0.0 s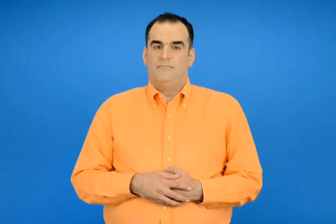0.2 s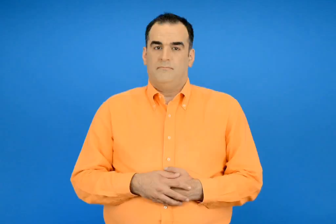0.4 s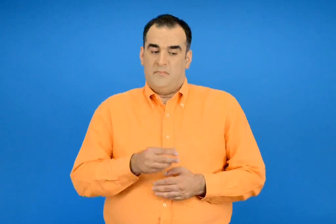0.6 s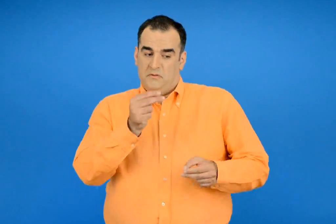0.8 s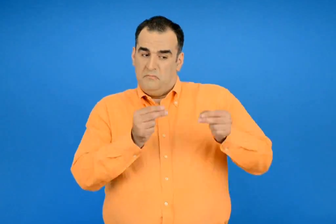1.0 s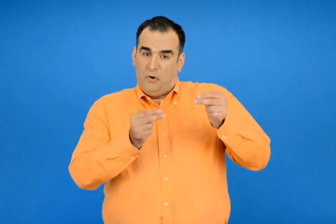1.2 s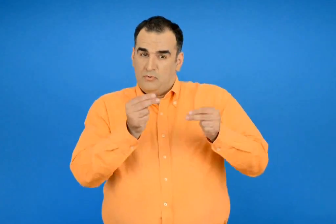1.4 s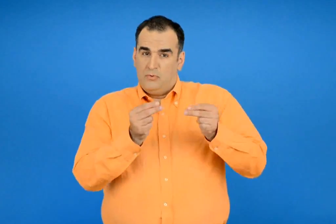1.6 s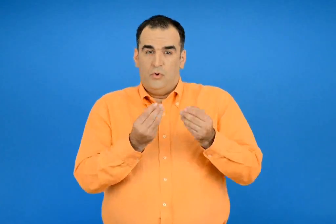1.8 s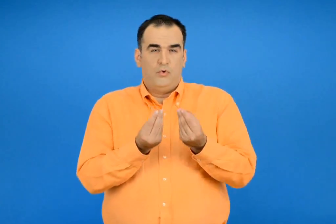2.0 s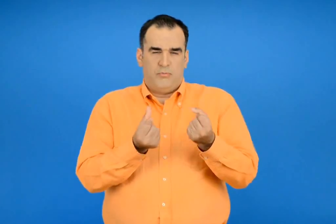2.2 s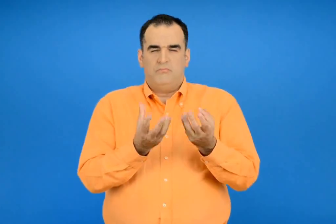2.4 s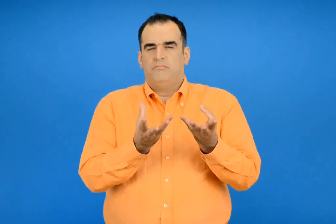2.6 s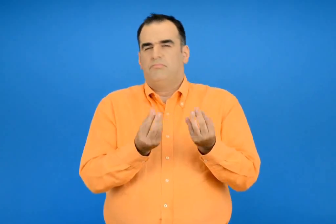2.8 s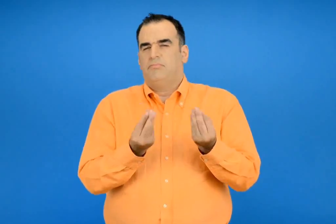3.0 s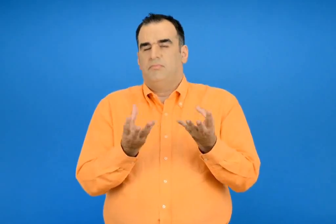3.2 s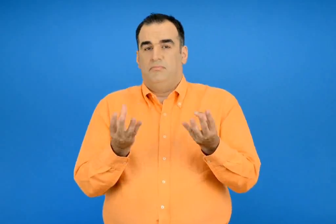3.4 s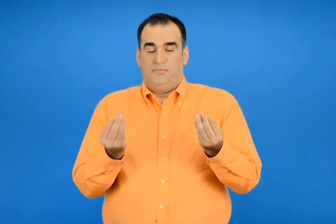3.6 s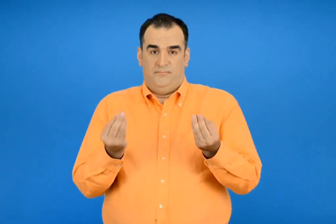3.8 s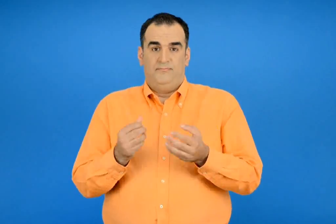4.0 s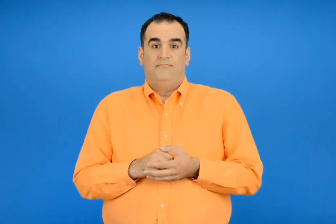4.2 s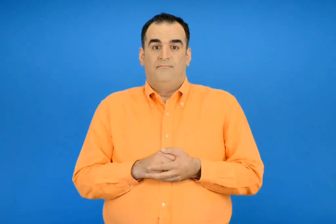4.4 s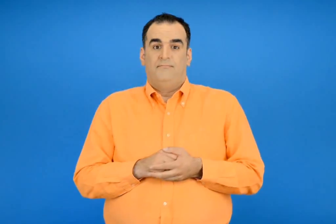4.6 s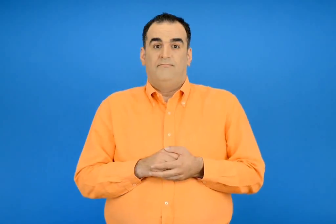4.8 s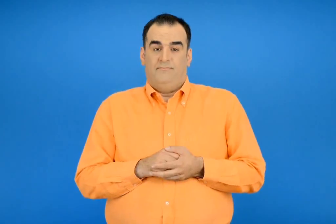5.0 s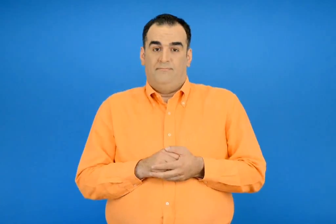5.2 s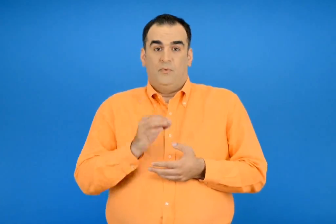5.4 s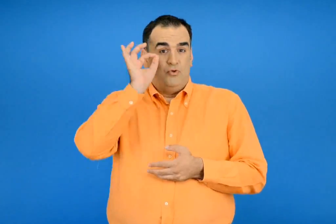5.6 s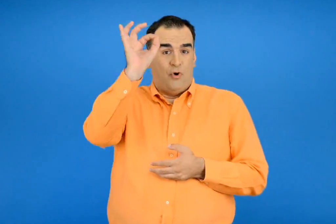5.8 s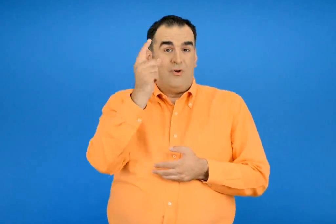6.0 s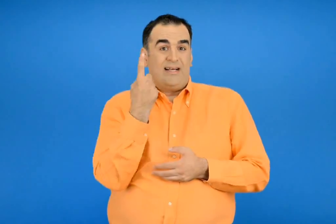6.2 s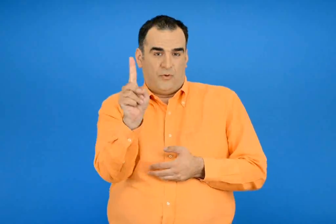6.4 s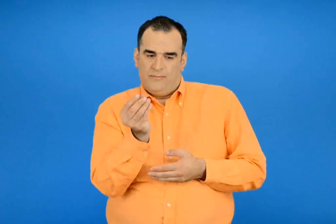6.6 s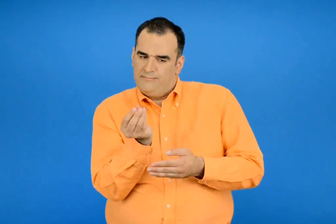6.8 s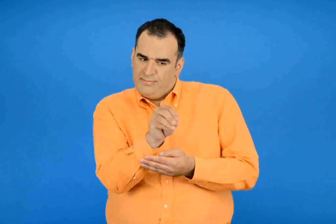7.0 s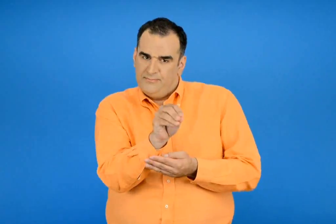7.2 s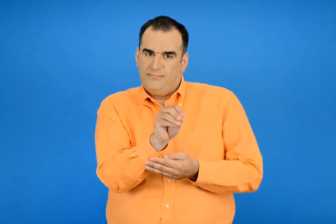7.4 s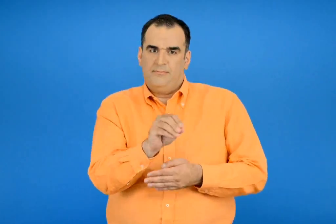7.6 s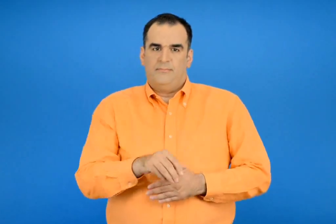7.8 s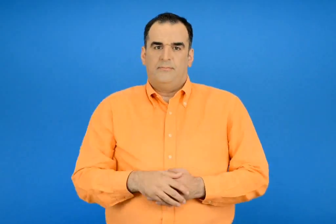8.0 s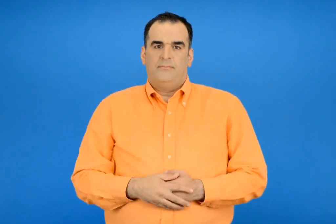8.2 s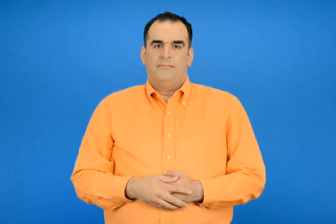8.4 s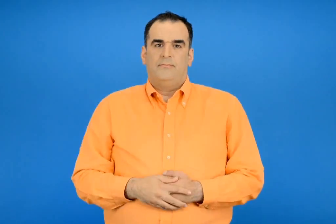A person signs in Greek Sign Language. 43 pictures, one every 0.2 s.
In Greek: υπολογίζω με πολλούς τρόπους το συμπλήρωμα του 100
